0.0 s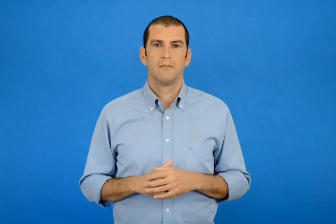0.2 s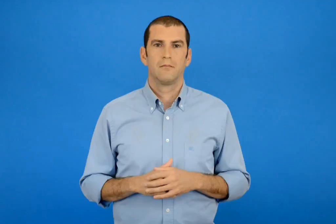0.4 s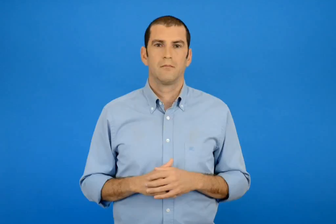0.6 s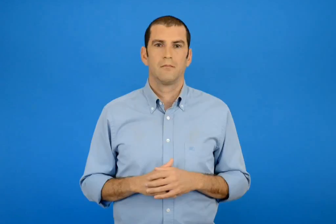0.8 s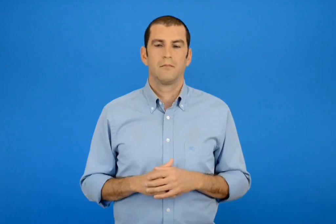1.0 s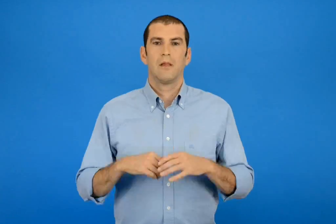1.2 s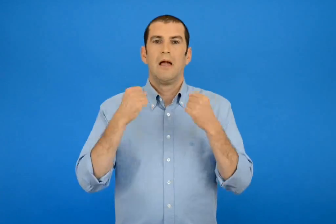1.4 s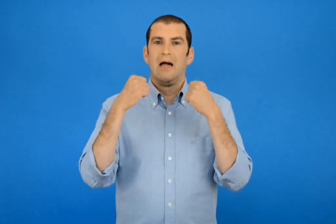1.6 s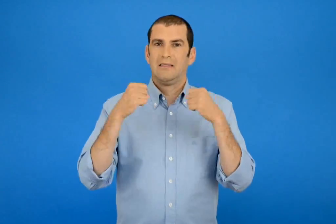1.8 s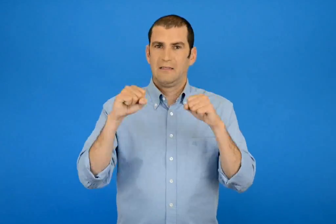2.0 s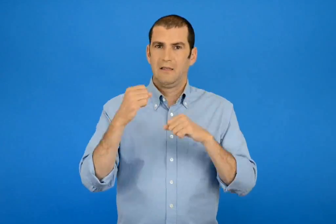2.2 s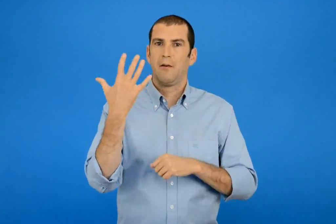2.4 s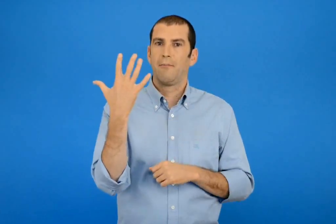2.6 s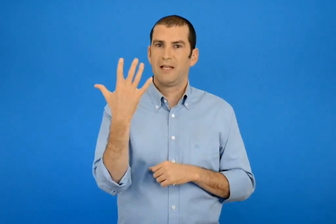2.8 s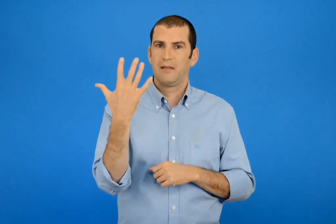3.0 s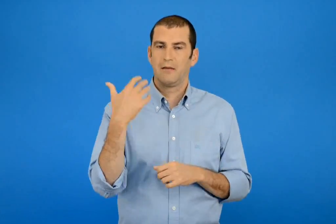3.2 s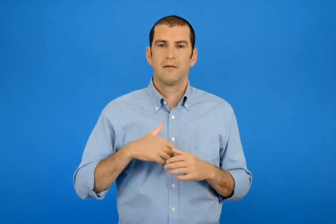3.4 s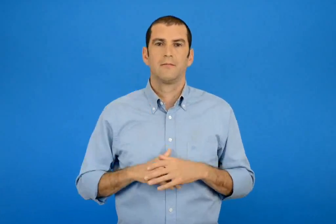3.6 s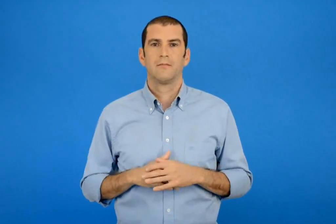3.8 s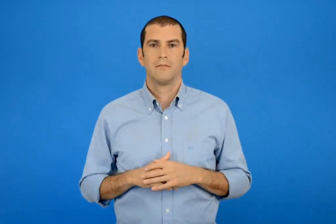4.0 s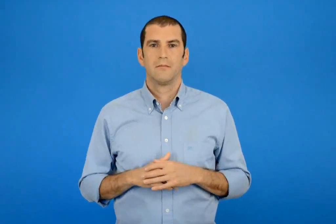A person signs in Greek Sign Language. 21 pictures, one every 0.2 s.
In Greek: άσκηση 5
